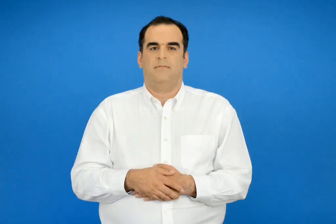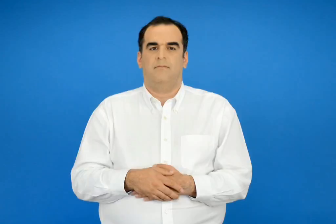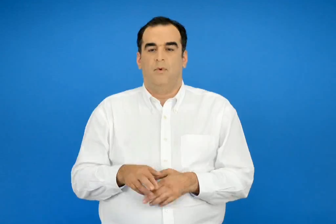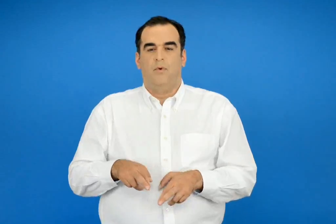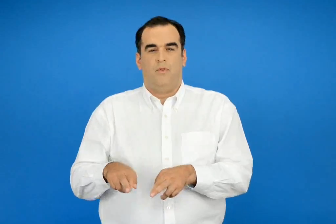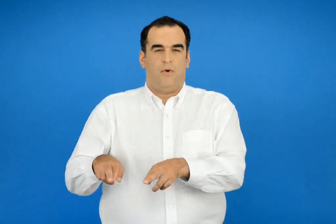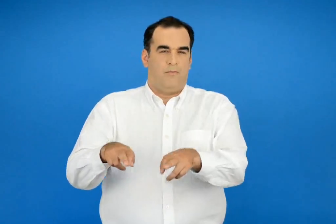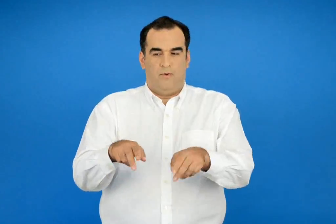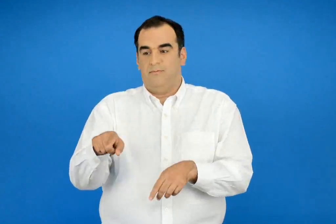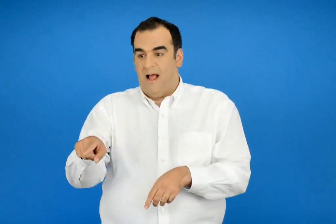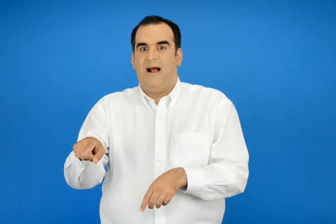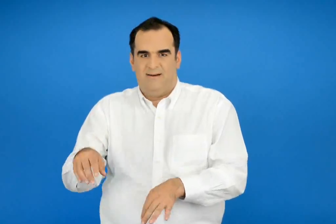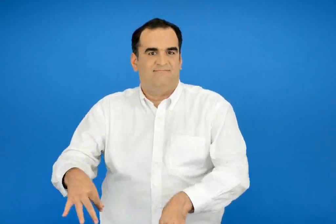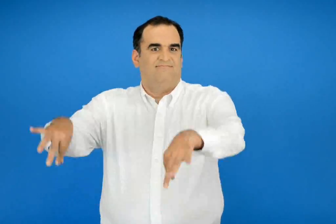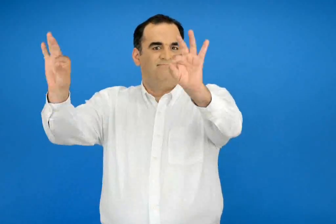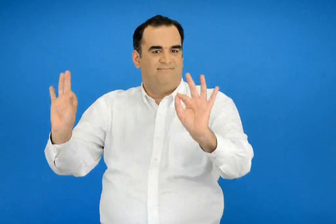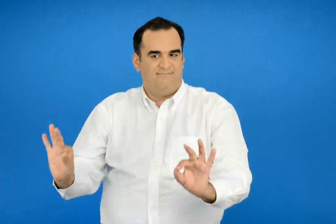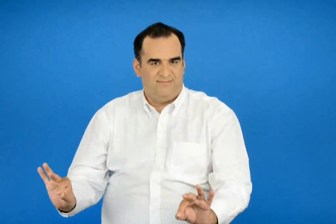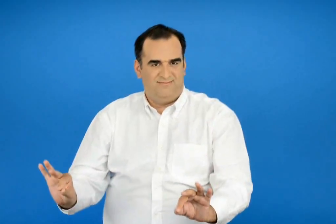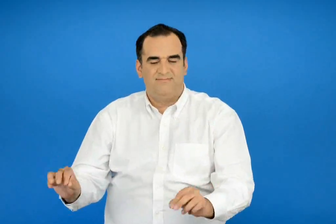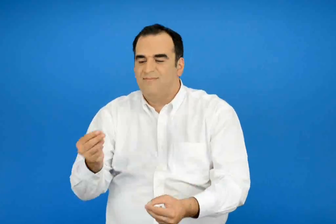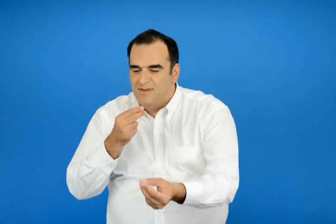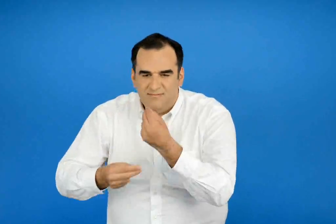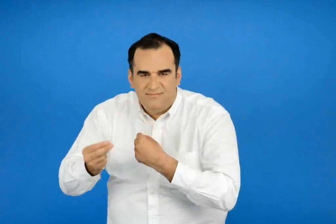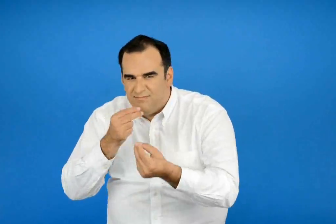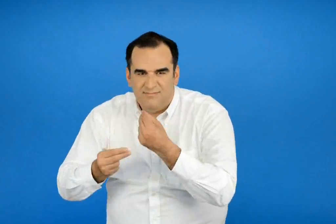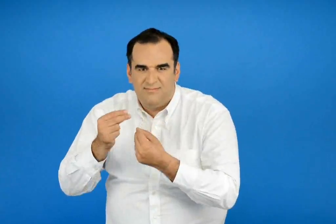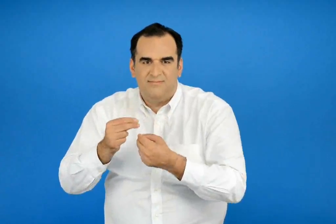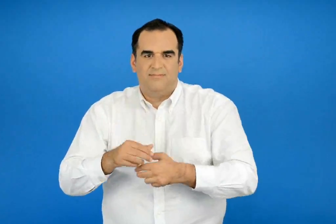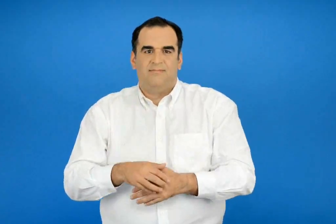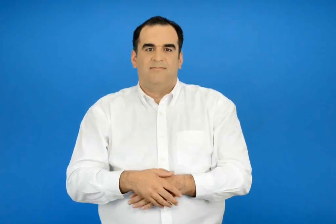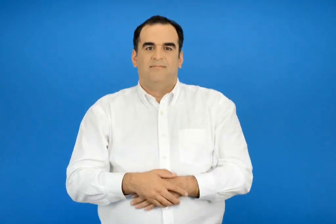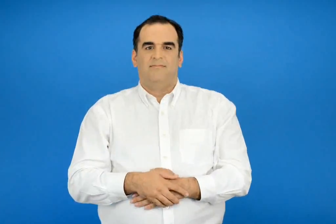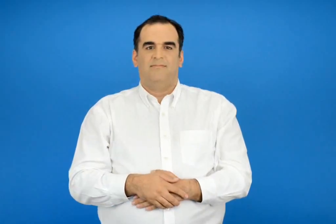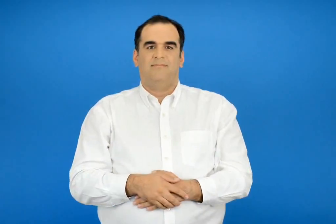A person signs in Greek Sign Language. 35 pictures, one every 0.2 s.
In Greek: στον δρόμο κάνουν πικ νικ για να φανέ
